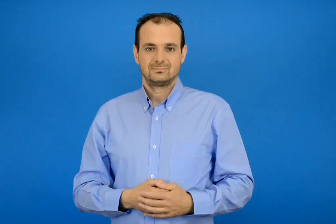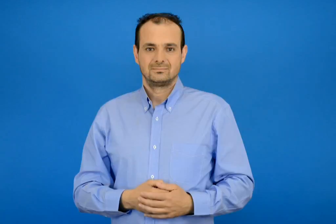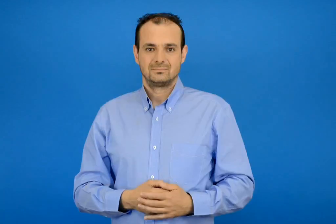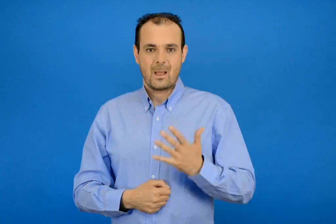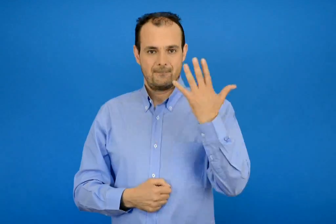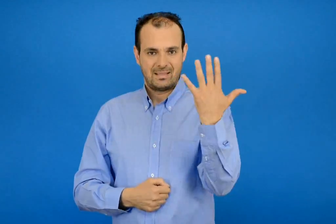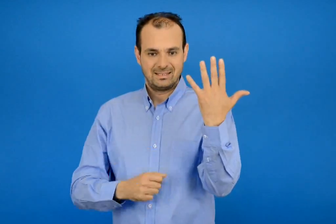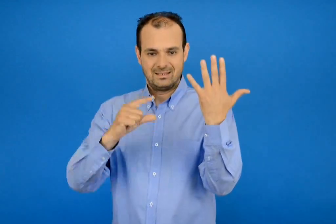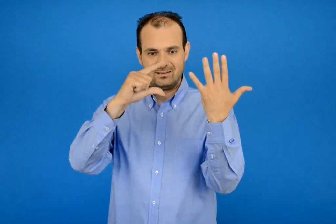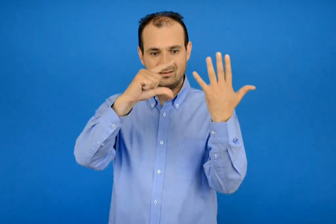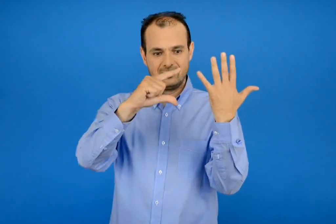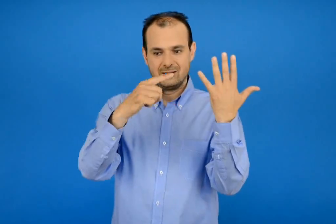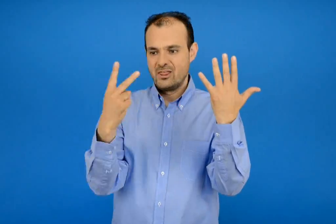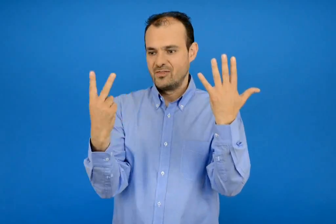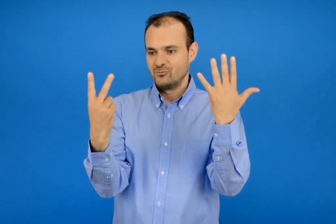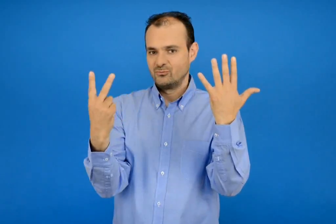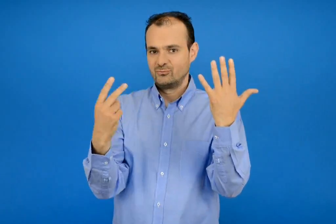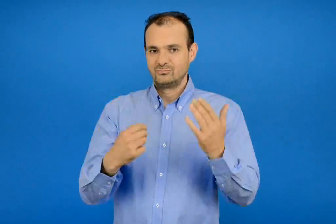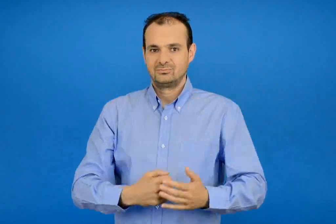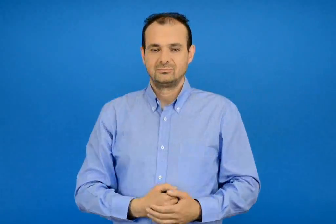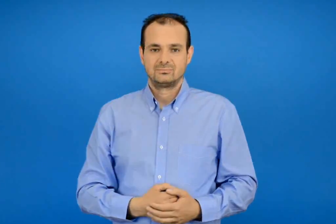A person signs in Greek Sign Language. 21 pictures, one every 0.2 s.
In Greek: 5 > 2
